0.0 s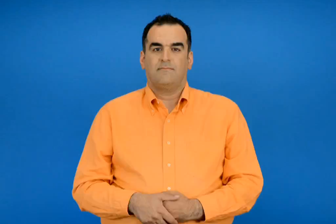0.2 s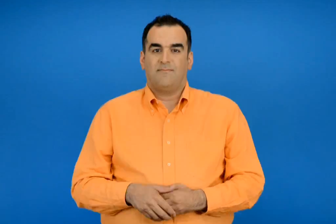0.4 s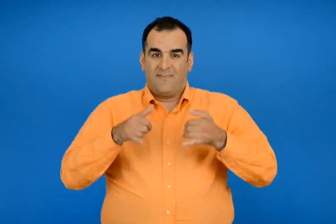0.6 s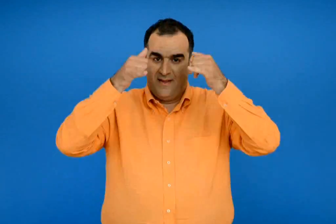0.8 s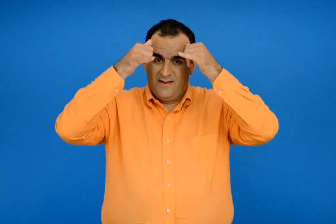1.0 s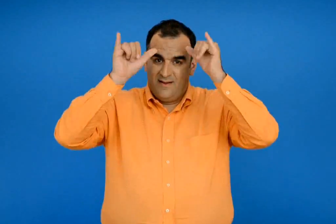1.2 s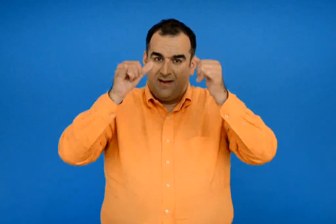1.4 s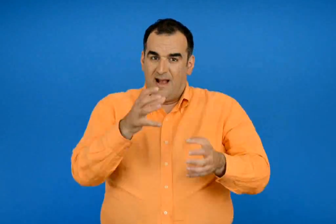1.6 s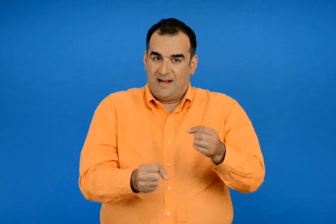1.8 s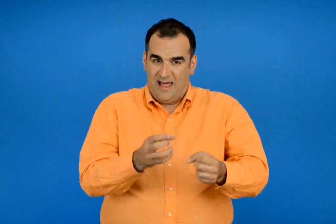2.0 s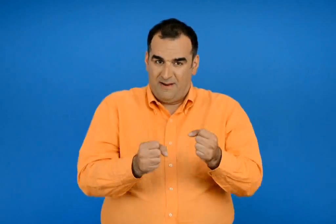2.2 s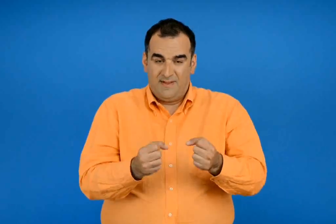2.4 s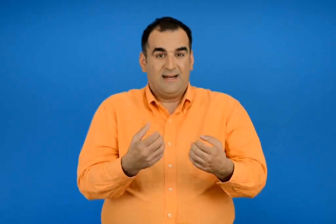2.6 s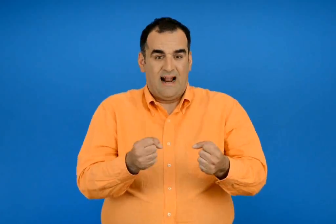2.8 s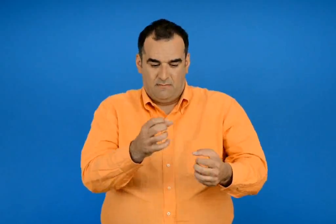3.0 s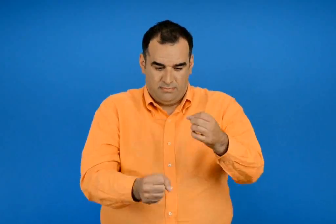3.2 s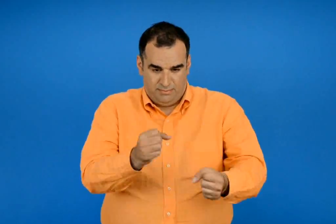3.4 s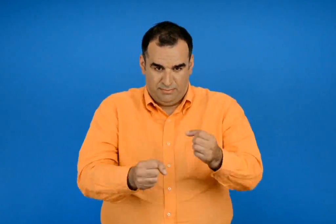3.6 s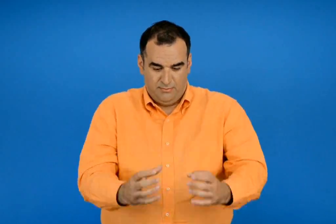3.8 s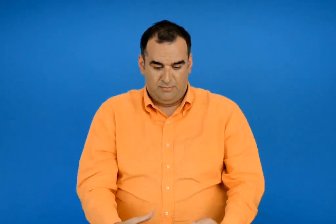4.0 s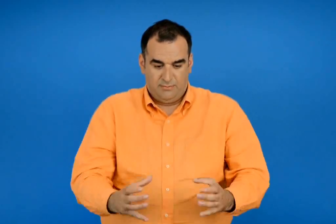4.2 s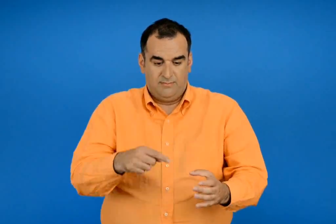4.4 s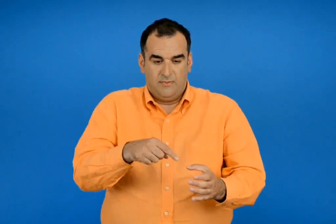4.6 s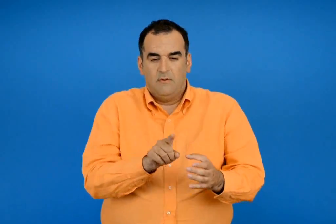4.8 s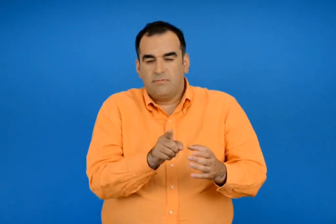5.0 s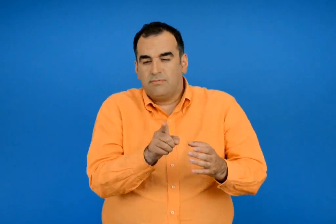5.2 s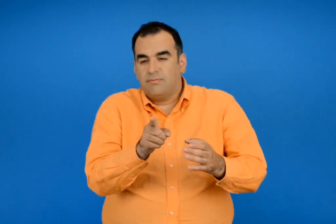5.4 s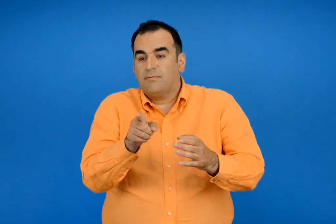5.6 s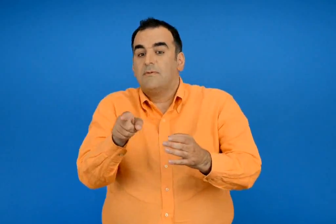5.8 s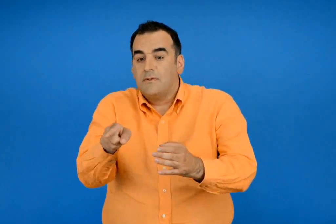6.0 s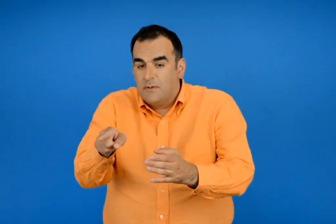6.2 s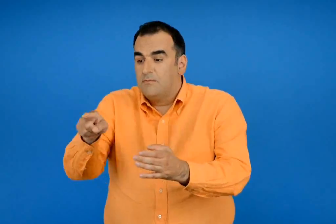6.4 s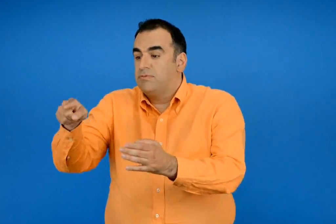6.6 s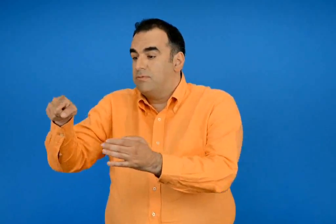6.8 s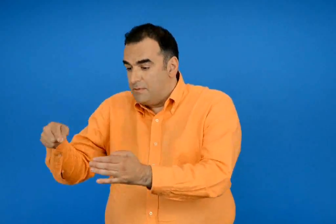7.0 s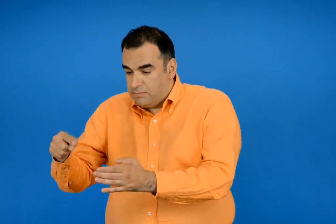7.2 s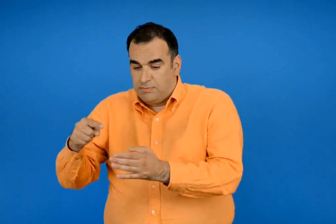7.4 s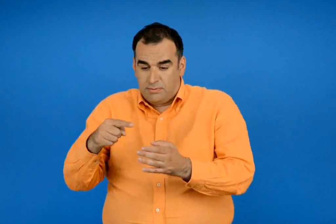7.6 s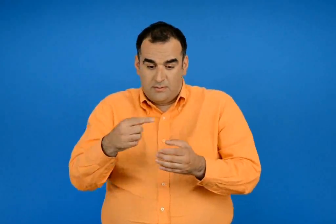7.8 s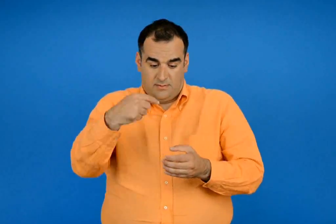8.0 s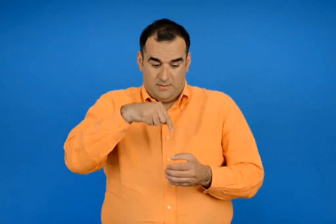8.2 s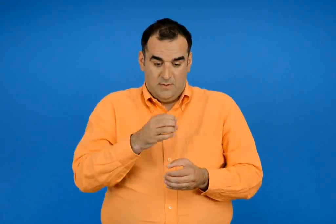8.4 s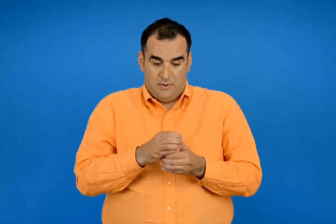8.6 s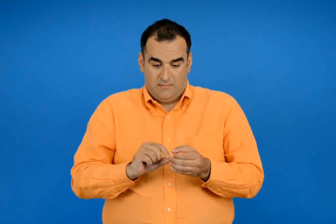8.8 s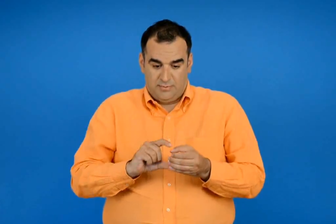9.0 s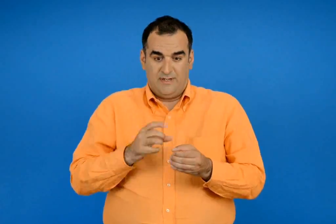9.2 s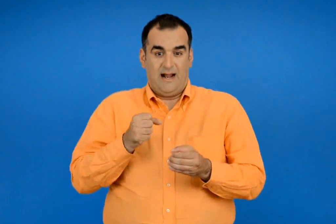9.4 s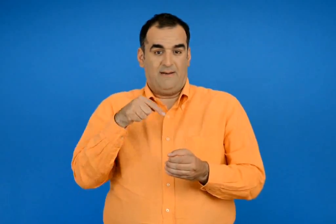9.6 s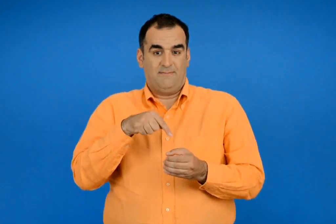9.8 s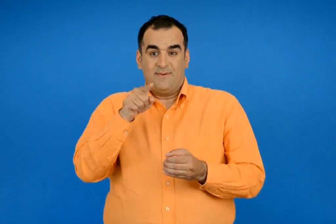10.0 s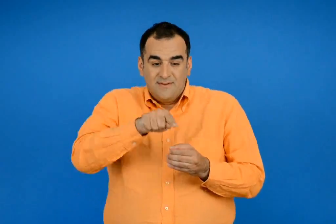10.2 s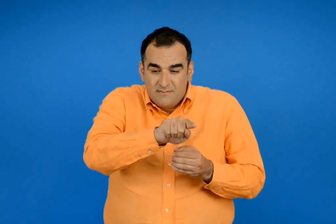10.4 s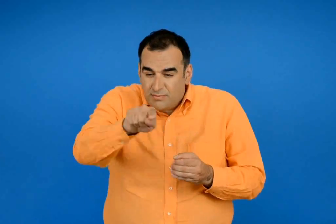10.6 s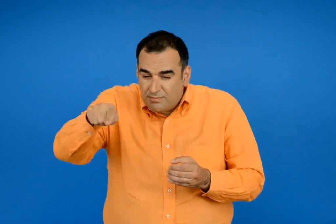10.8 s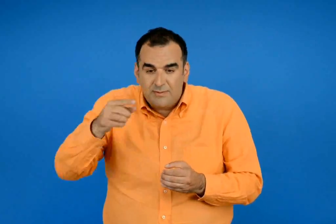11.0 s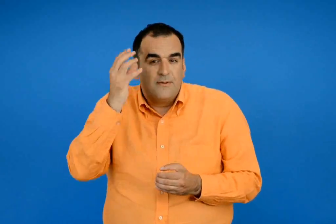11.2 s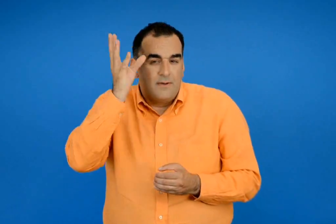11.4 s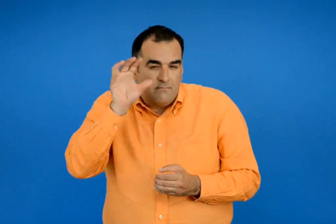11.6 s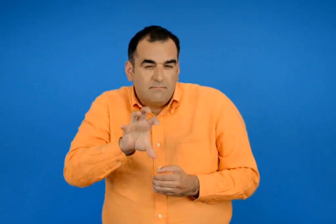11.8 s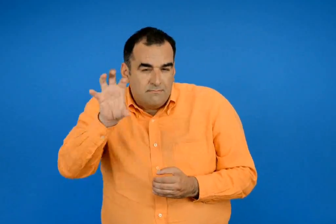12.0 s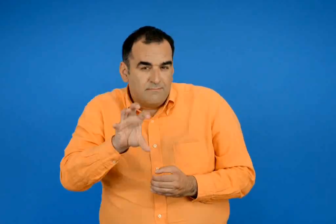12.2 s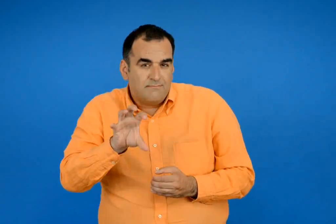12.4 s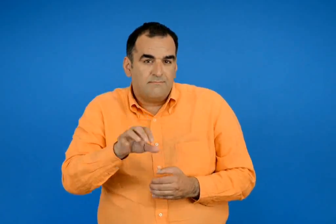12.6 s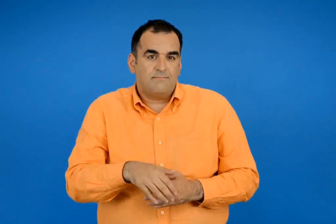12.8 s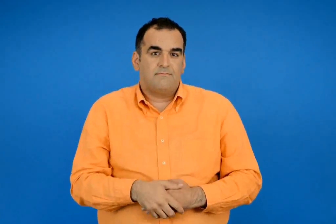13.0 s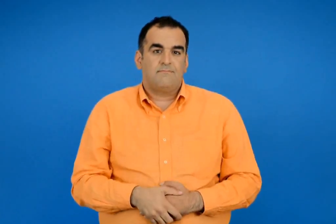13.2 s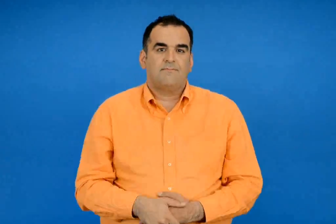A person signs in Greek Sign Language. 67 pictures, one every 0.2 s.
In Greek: ψάξε να μάθεις για το ταξίδι που κάνει το γάλα από την αγελάδα μέχρι το ποτήρι σου
